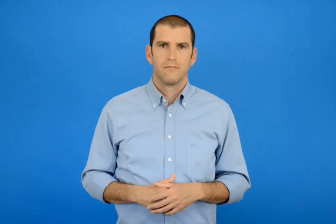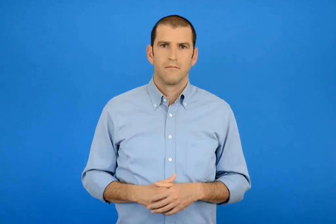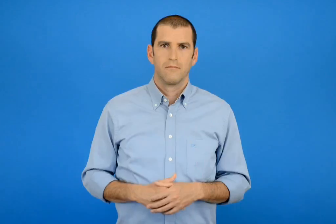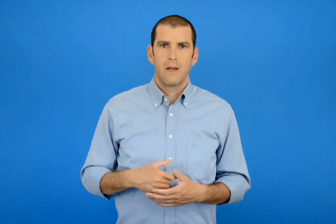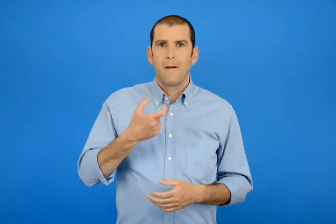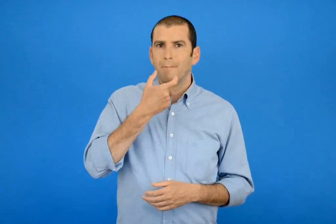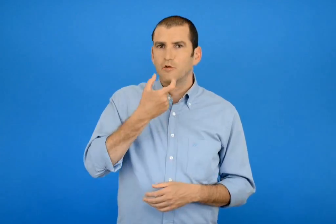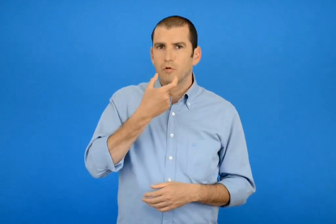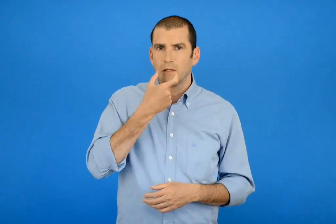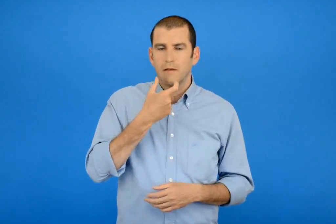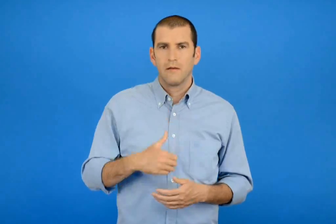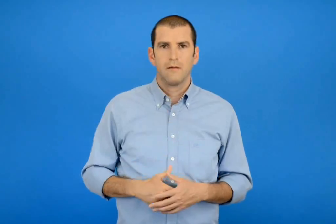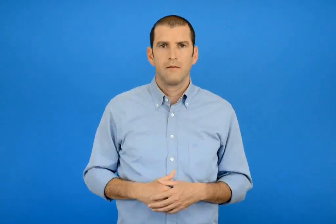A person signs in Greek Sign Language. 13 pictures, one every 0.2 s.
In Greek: μπισκότα
